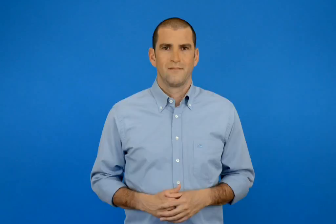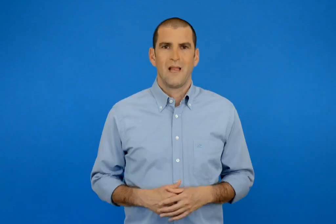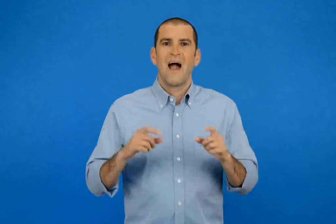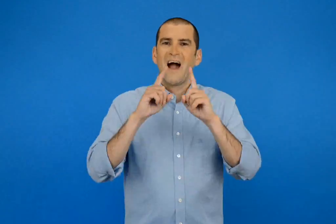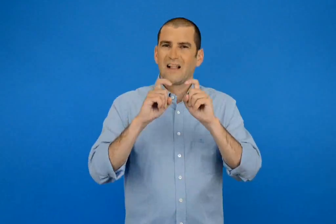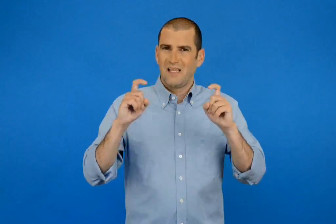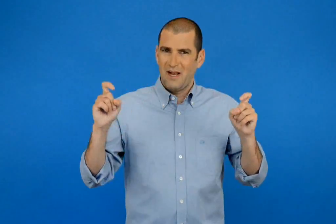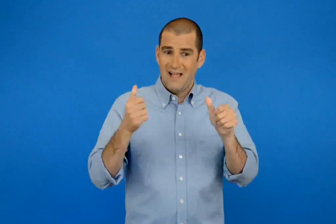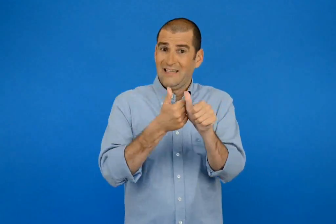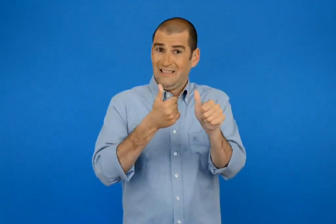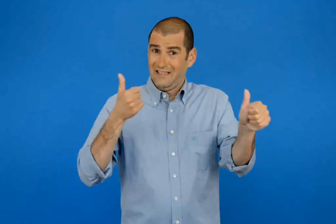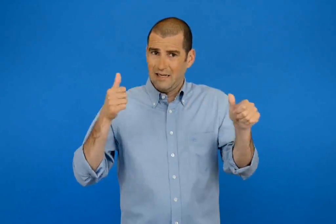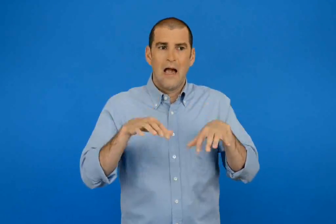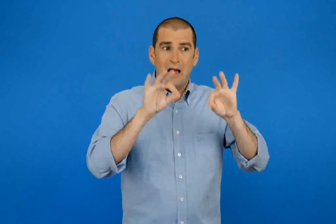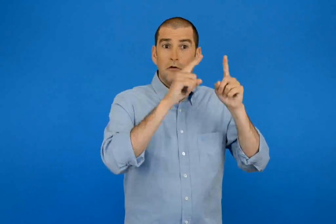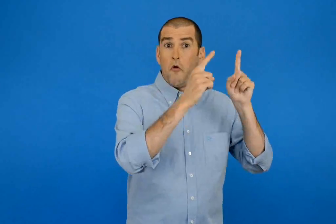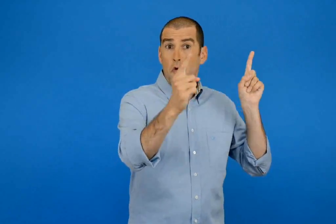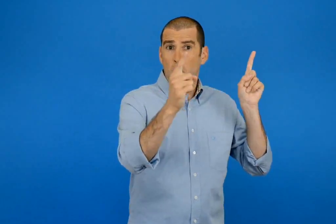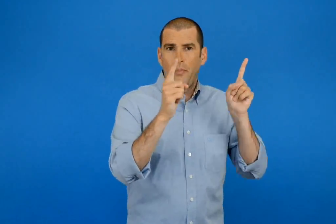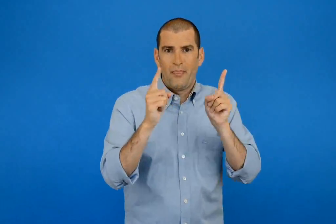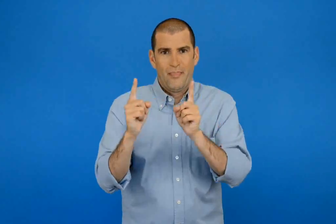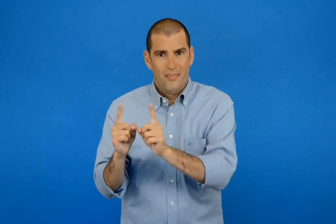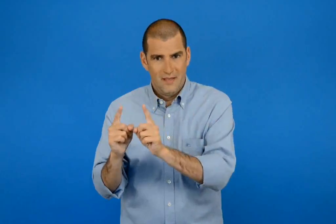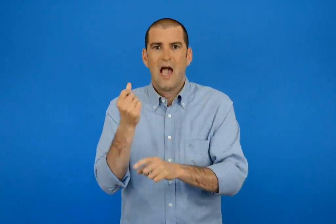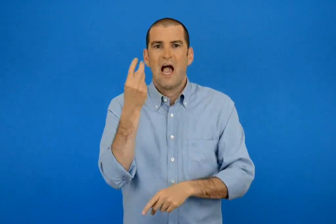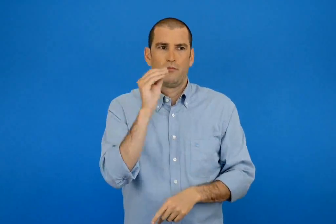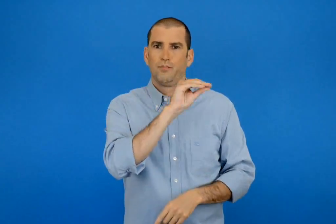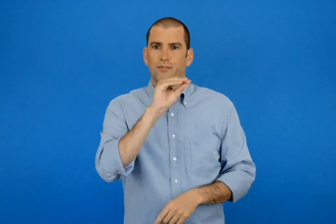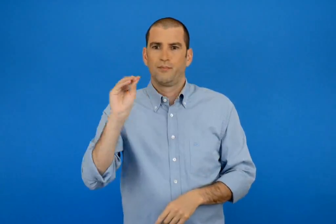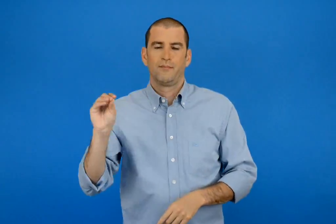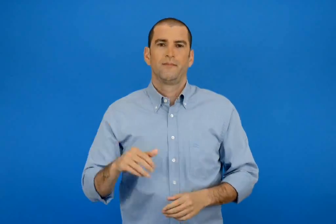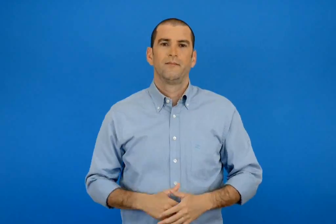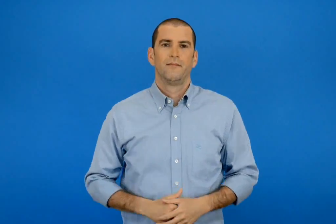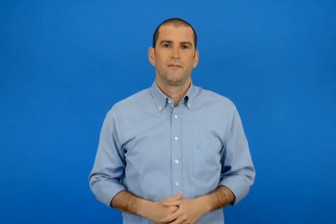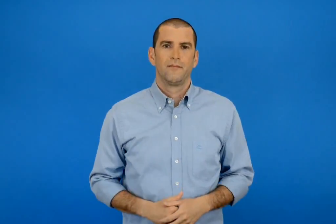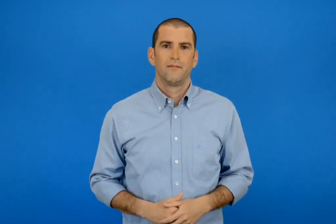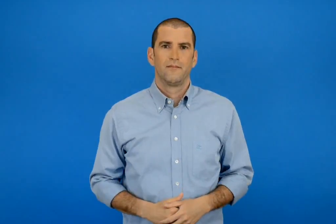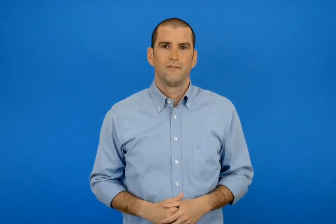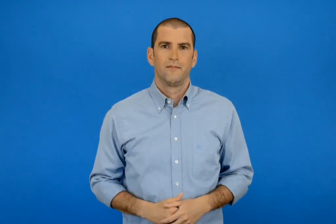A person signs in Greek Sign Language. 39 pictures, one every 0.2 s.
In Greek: γράφω αριθμούς για να μπουν στη σειρά τα αντικείμενα από το πιο μακρύ ως το πιο κοντό
